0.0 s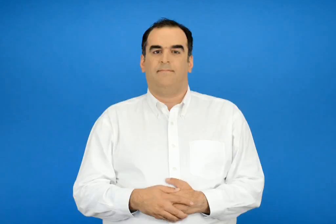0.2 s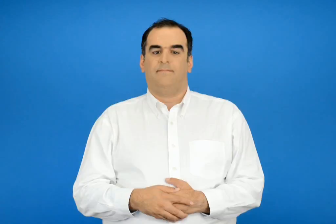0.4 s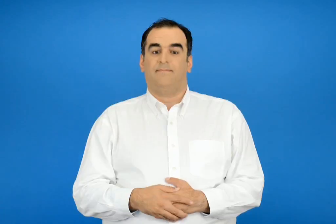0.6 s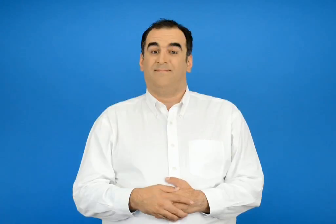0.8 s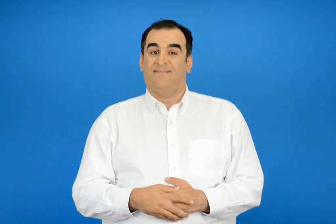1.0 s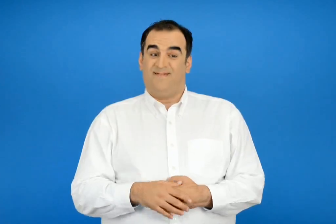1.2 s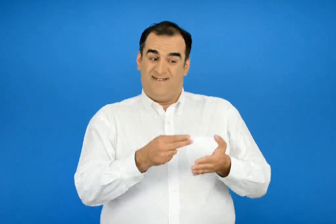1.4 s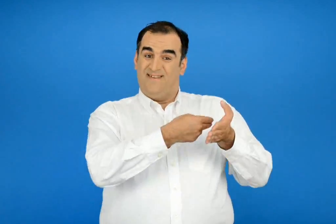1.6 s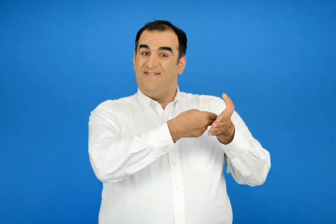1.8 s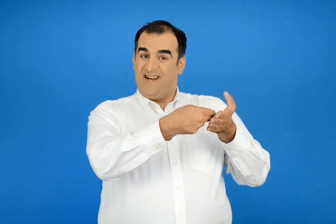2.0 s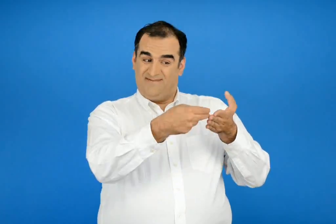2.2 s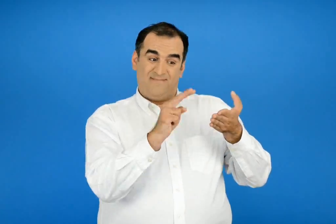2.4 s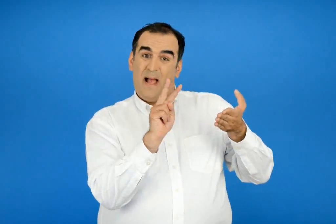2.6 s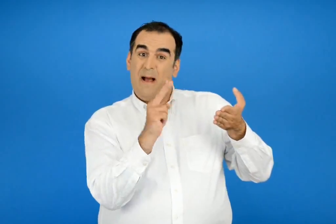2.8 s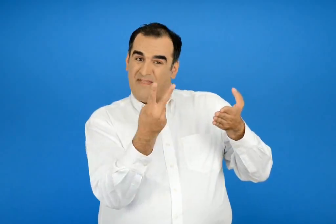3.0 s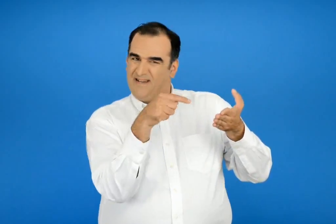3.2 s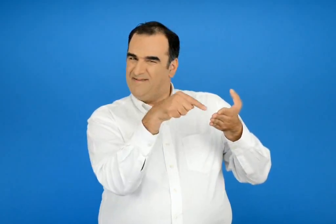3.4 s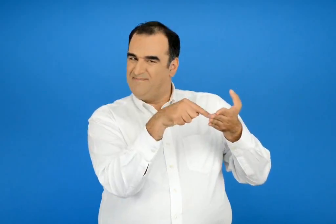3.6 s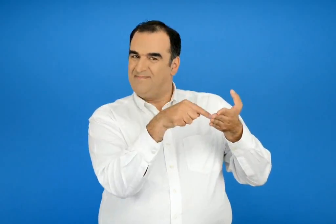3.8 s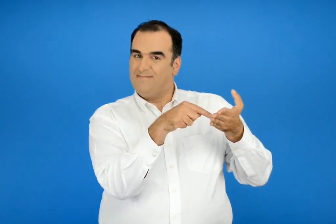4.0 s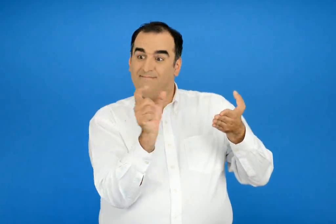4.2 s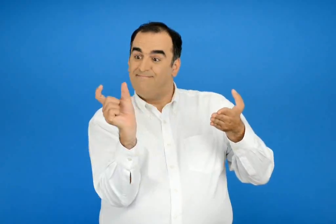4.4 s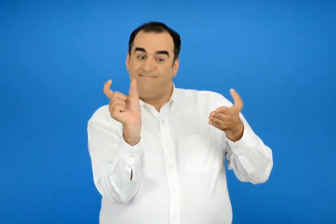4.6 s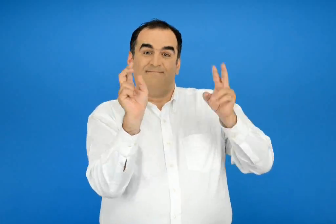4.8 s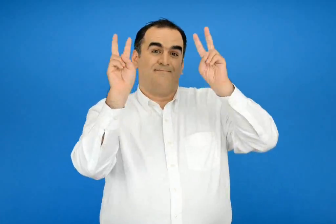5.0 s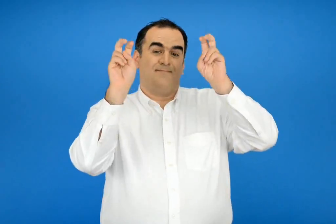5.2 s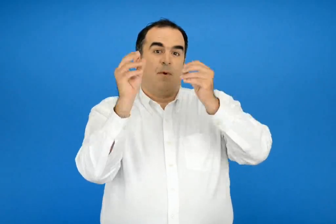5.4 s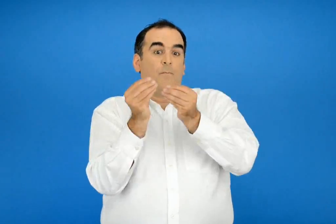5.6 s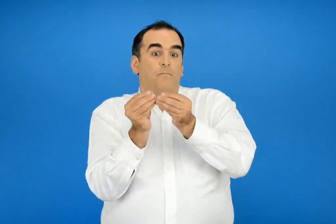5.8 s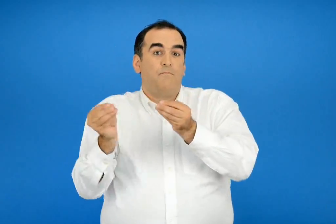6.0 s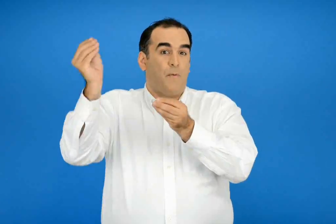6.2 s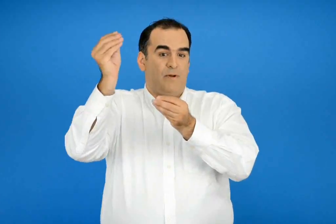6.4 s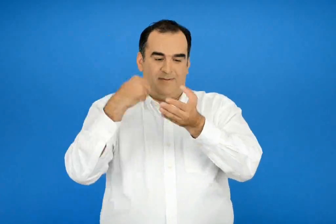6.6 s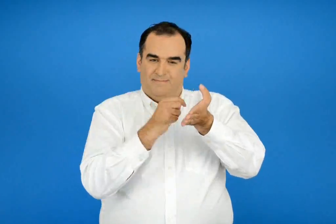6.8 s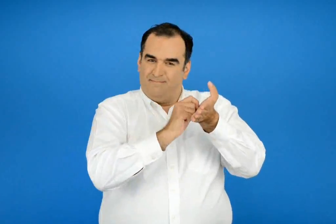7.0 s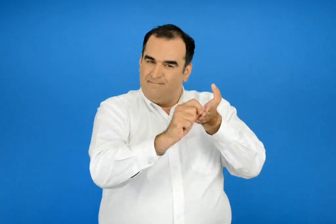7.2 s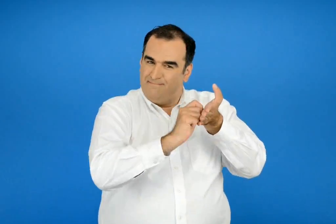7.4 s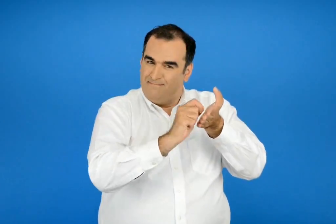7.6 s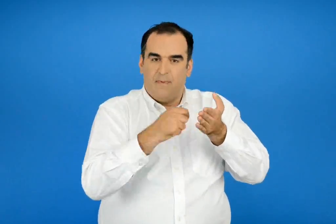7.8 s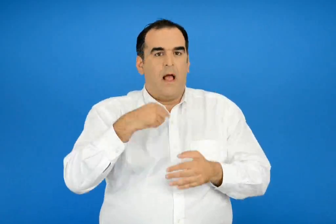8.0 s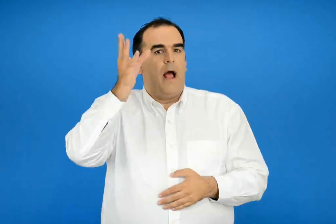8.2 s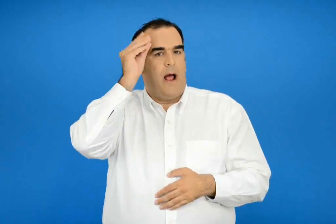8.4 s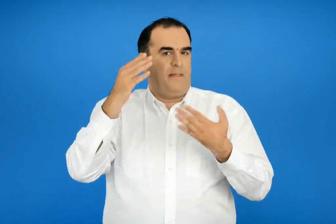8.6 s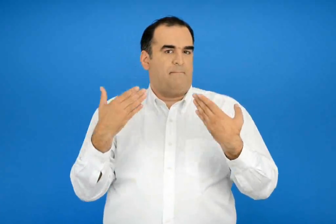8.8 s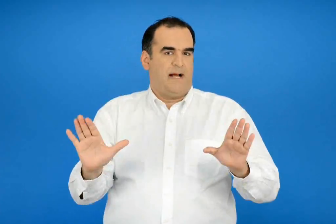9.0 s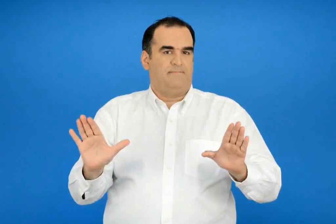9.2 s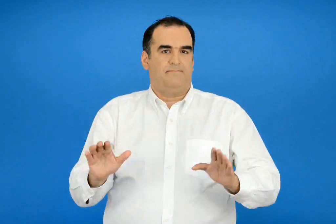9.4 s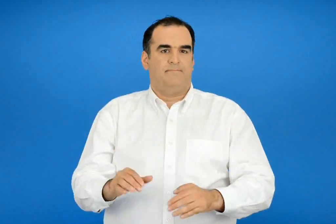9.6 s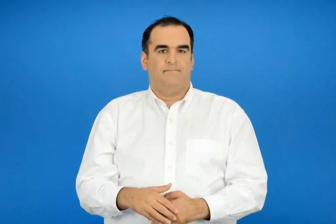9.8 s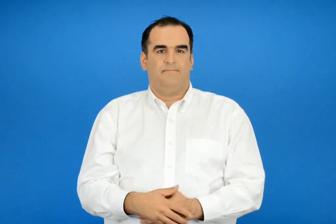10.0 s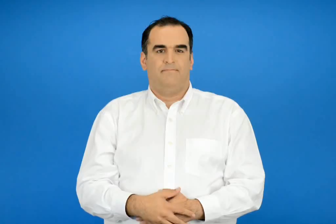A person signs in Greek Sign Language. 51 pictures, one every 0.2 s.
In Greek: έμαθα να φτιάχνω φράσεις με επίθετα που δηλώνουν πιο πολύ
